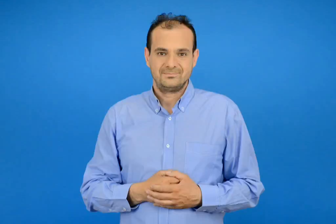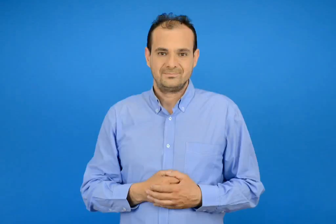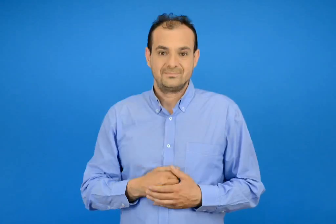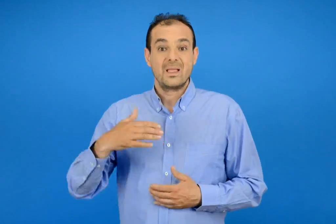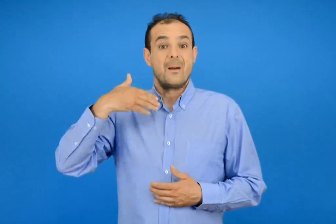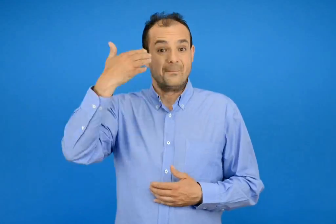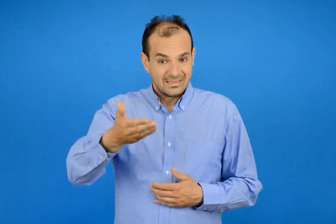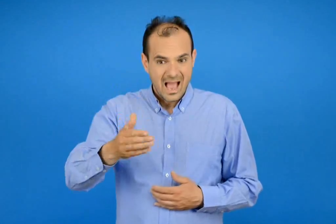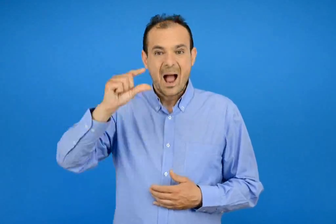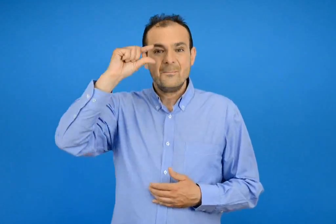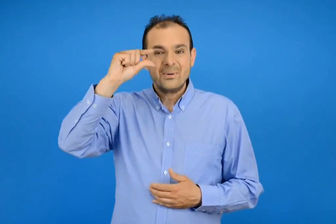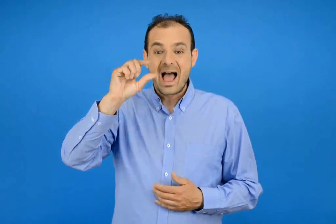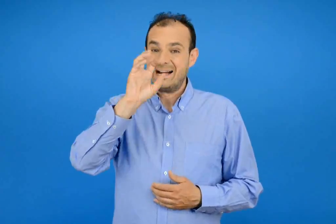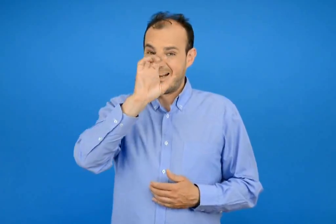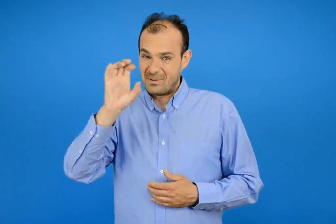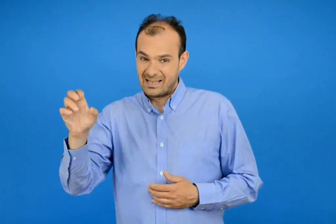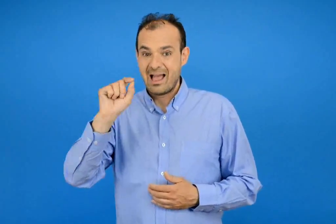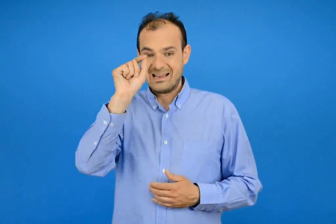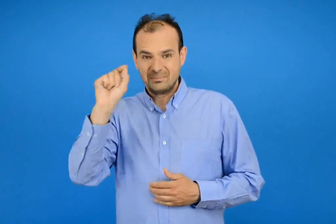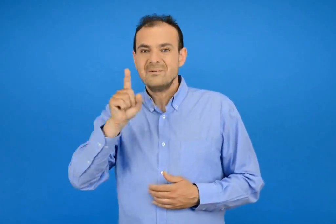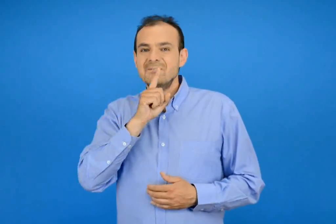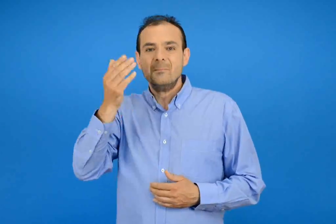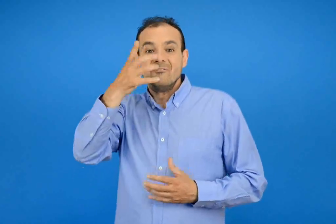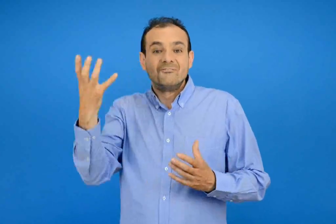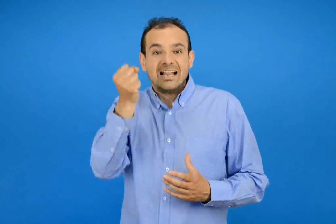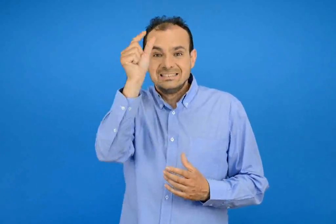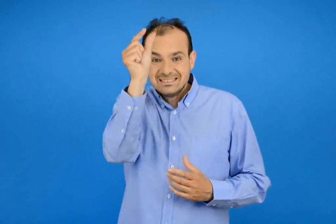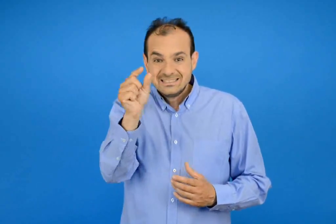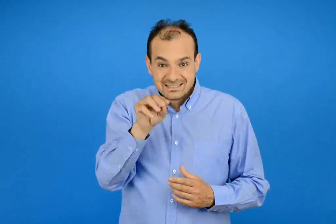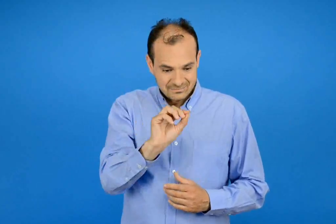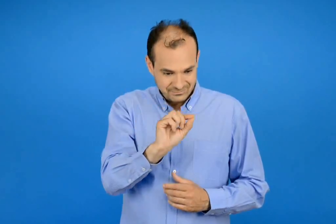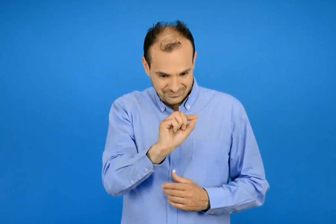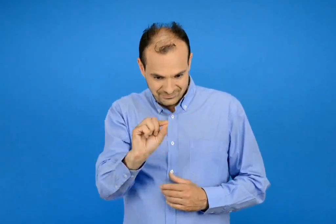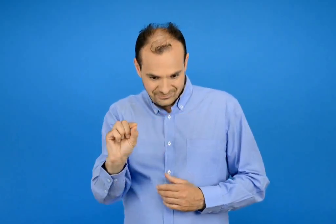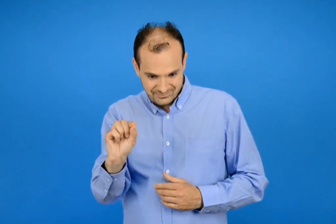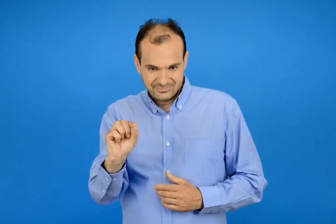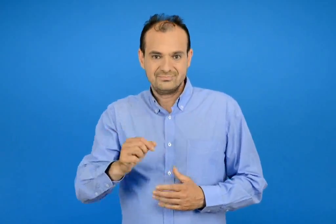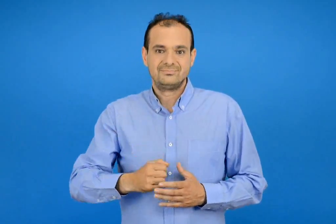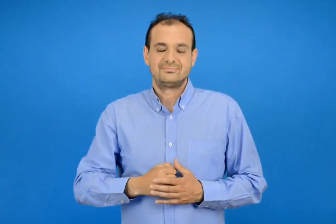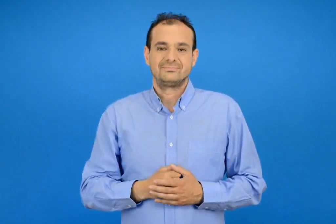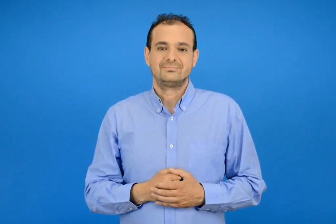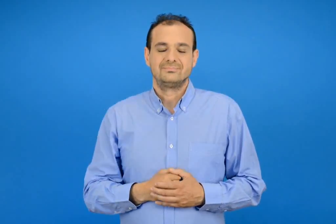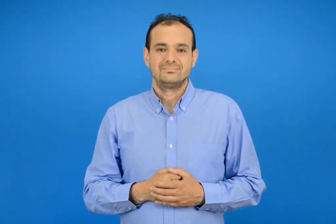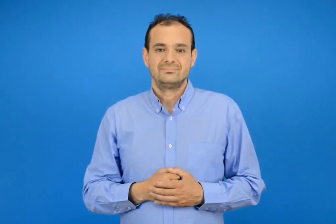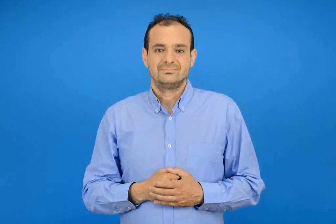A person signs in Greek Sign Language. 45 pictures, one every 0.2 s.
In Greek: υστέρα γράψε με μικρά γράμματα τη λέξη που βρήκες
